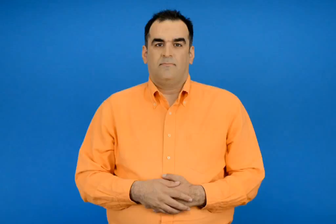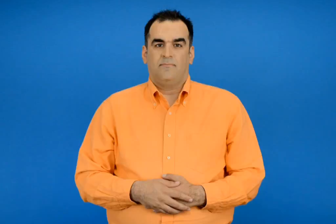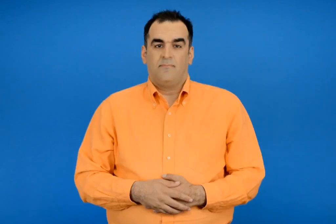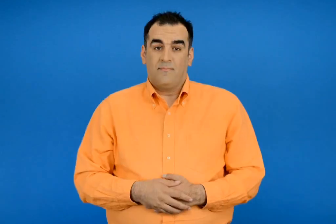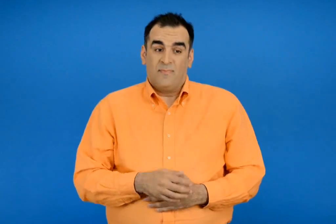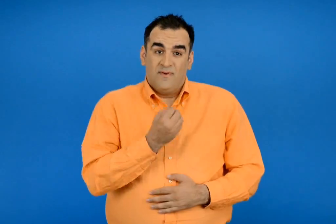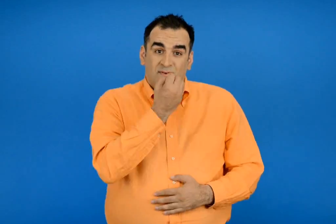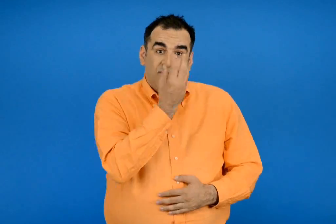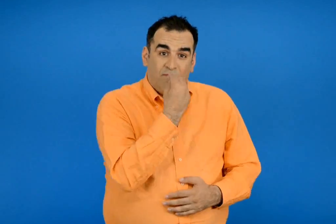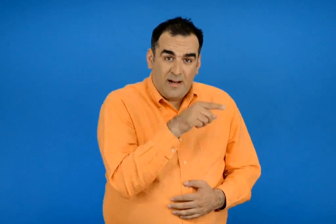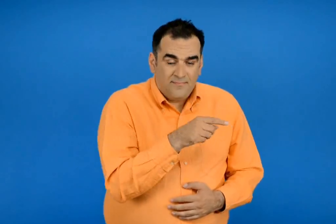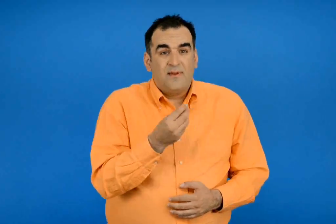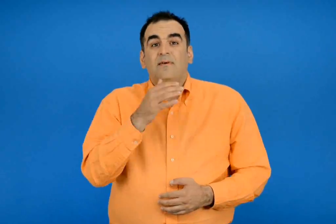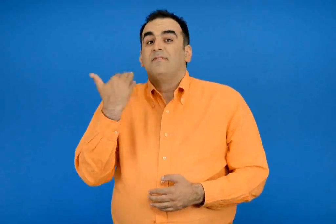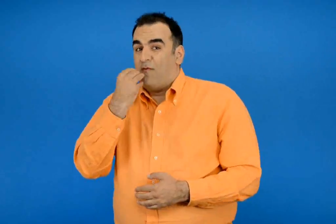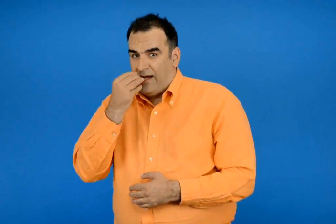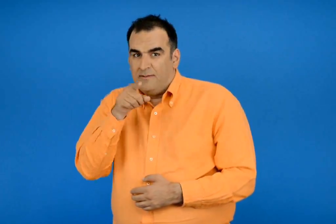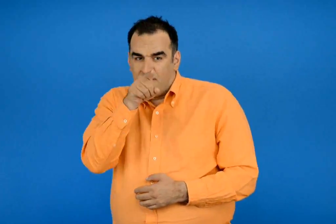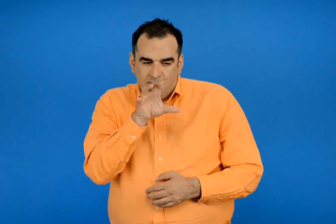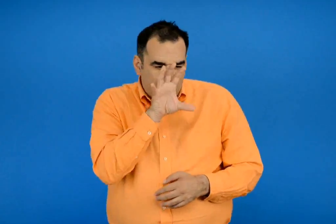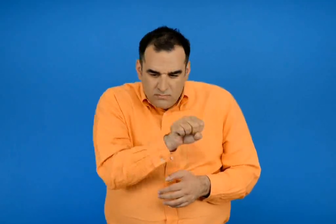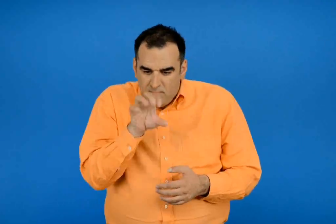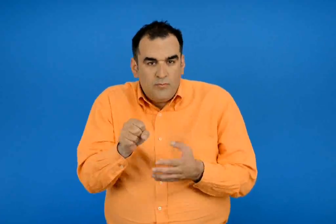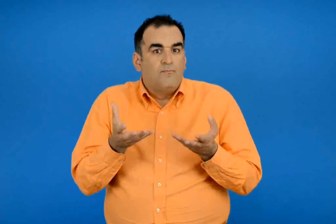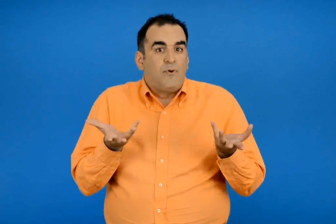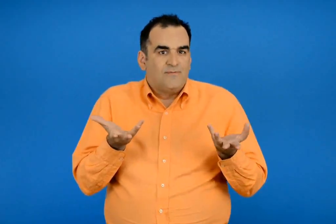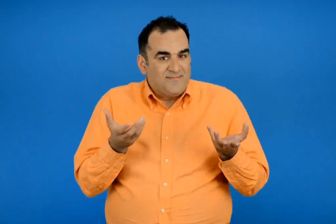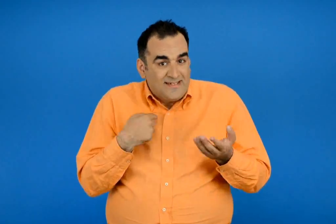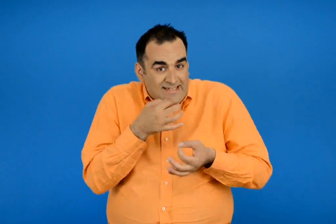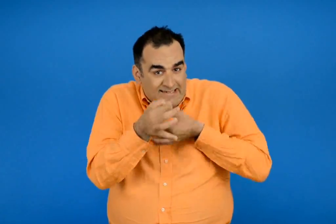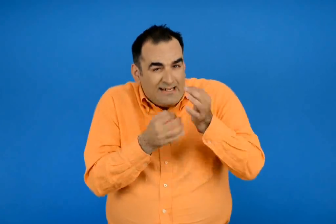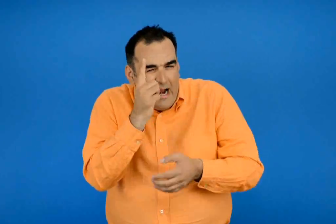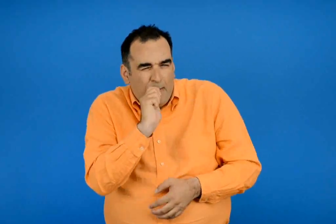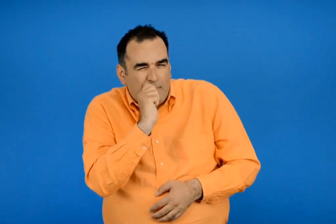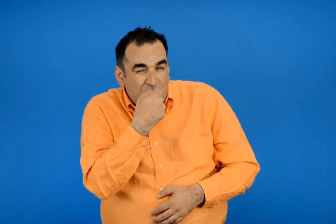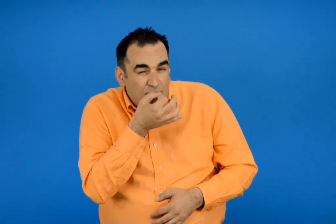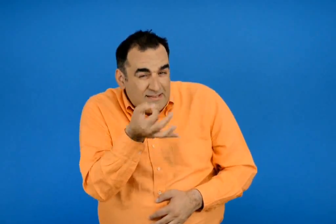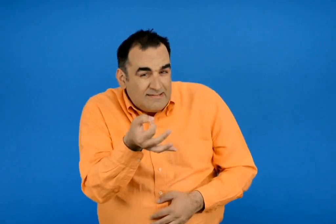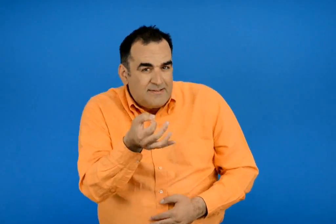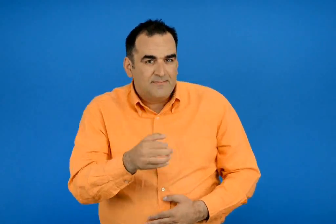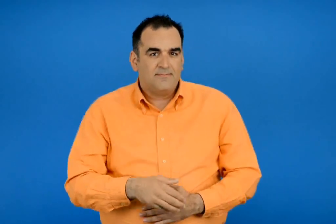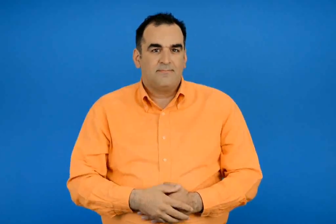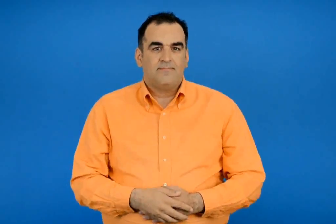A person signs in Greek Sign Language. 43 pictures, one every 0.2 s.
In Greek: πως ξεχωρίζουμε τα φυτοφάγα από τα σαρκοφάγα ; να σας πω το μυστικό ;
